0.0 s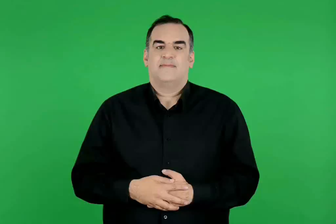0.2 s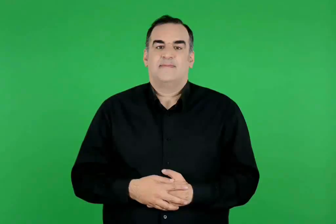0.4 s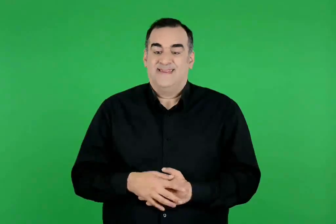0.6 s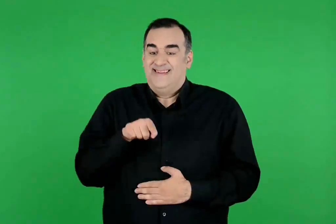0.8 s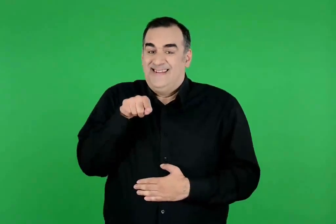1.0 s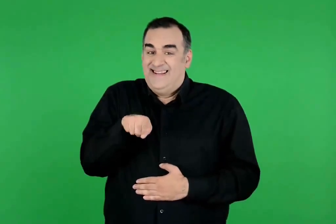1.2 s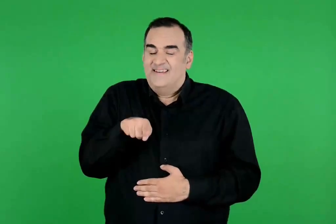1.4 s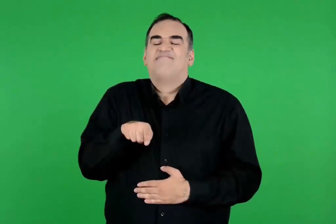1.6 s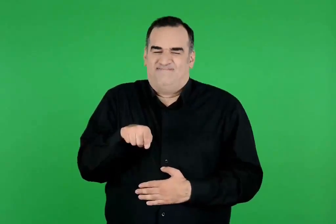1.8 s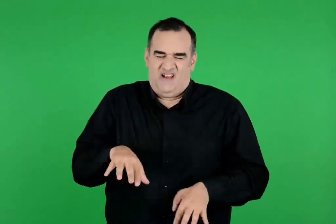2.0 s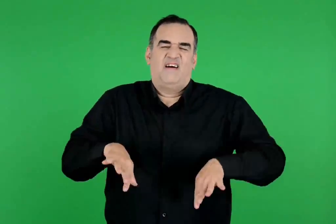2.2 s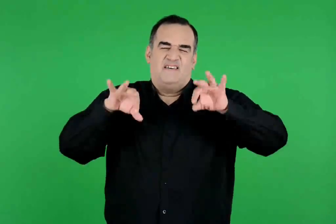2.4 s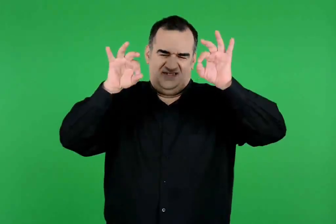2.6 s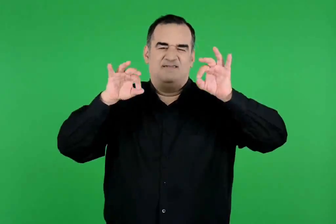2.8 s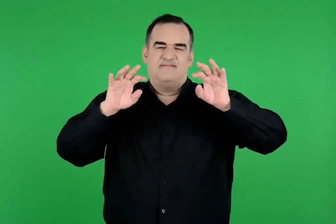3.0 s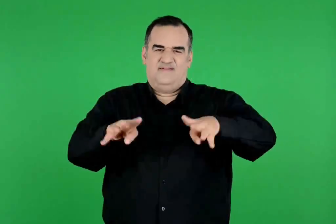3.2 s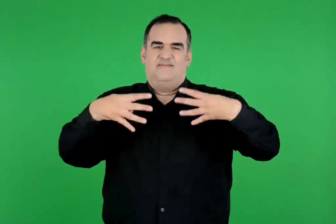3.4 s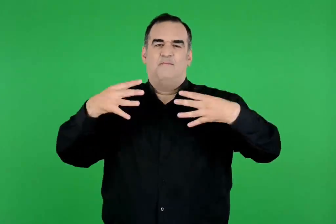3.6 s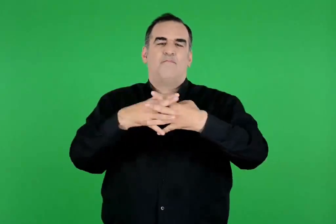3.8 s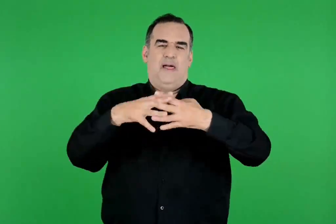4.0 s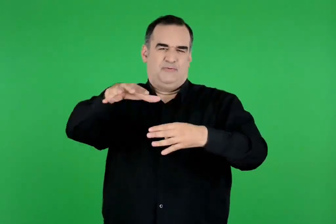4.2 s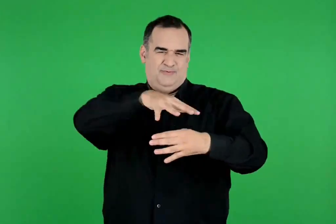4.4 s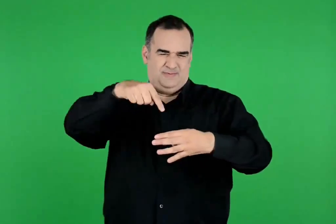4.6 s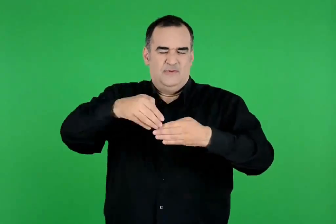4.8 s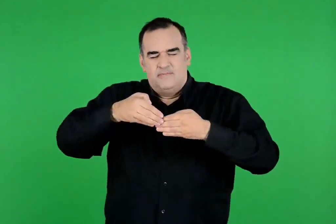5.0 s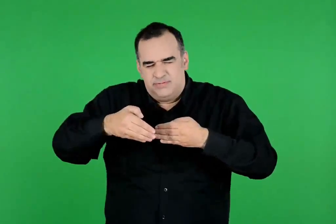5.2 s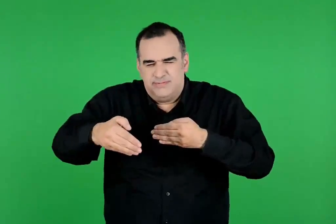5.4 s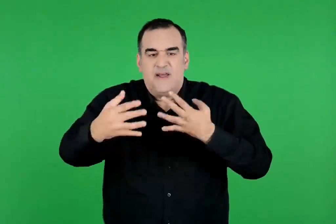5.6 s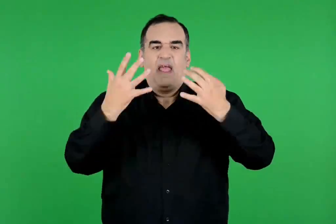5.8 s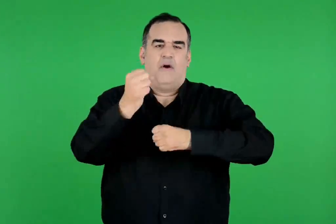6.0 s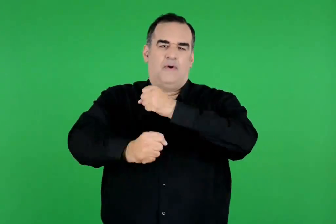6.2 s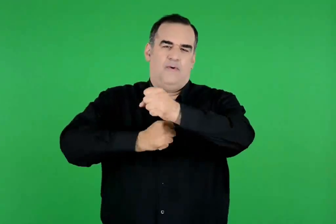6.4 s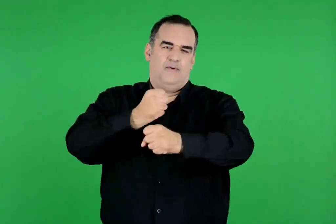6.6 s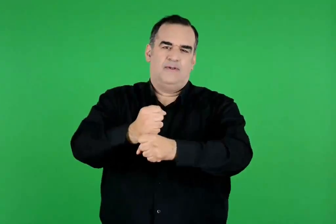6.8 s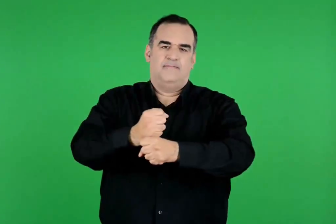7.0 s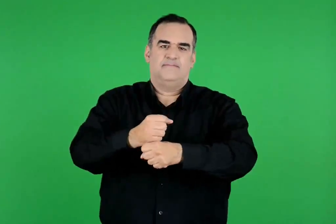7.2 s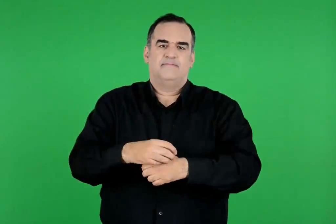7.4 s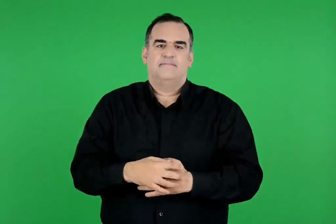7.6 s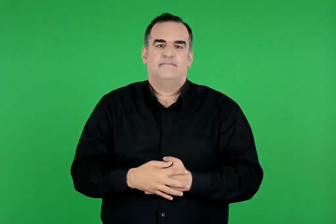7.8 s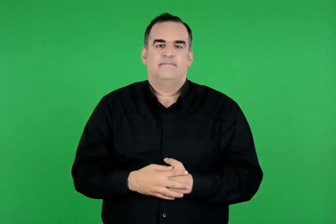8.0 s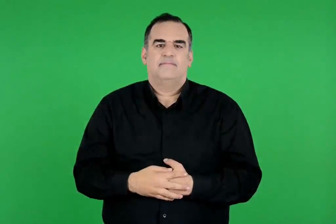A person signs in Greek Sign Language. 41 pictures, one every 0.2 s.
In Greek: έτσι άρχισε ο τρωικός πόλεμος που κράτησε δέκα χρόνια
